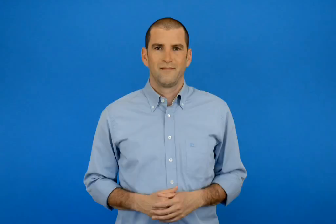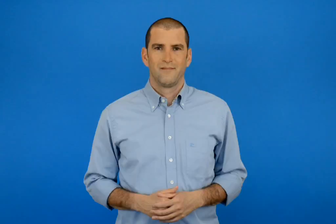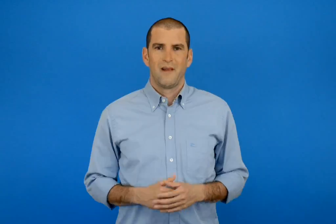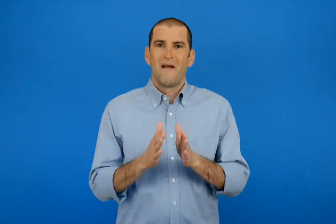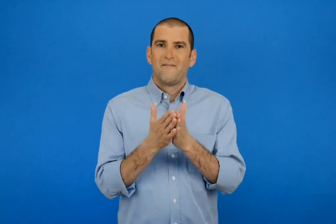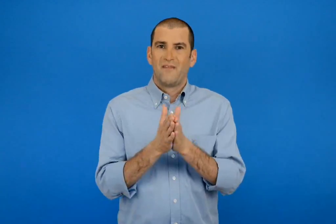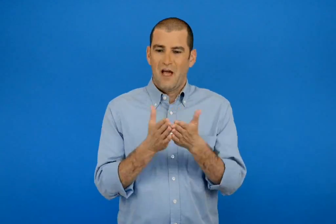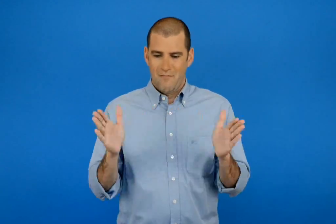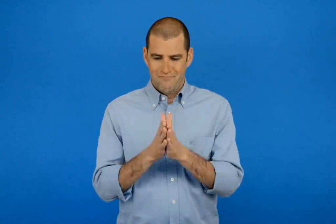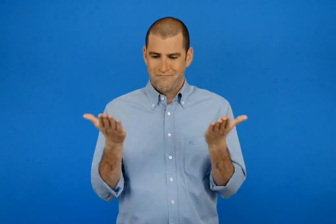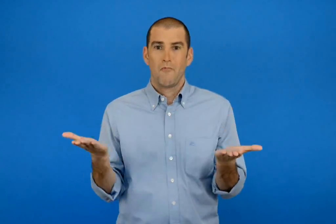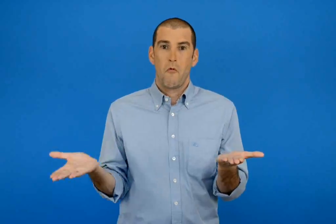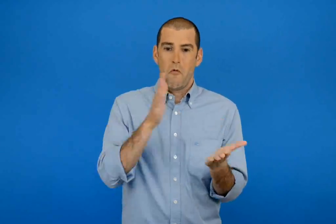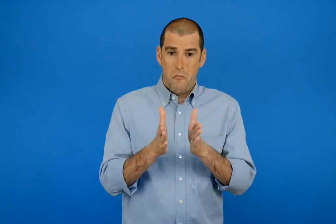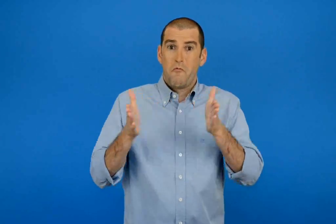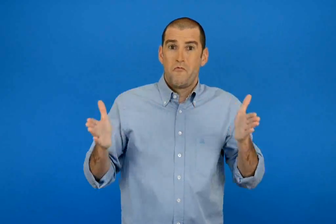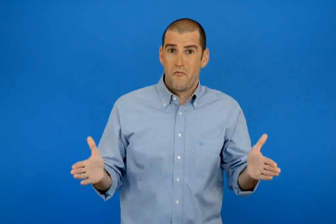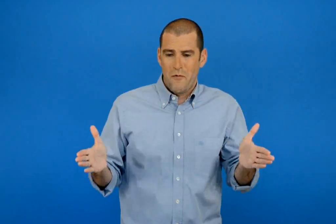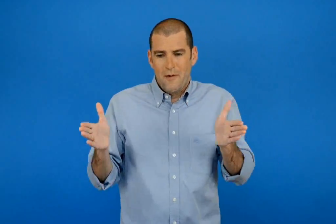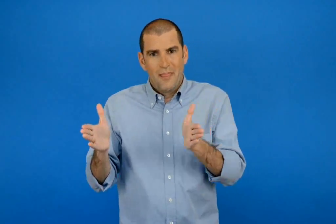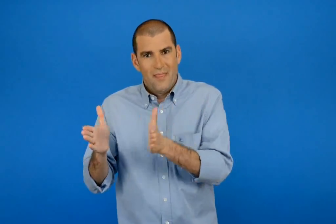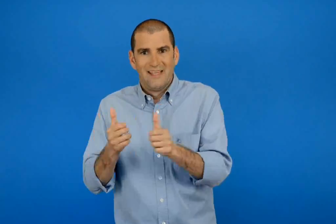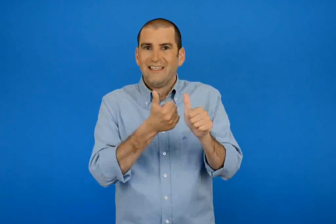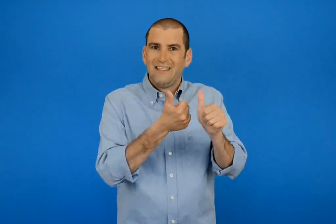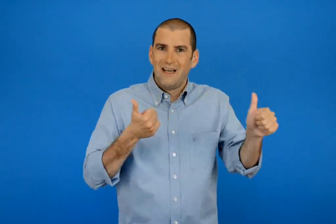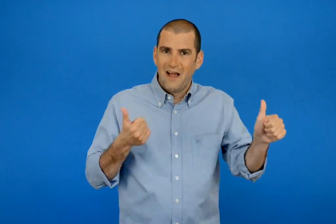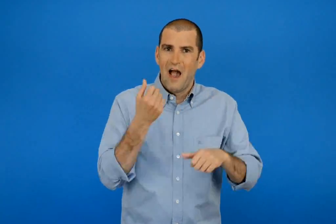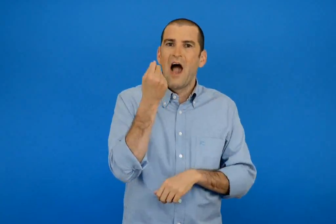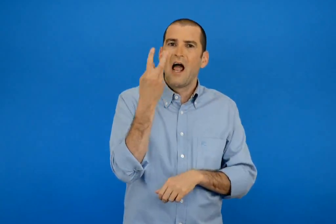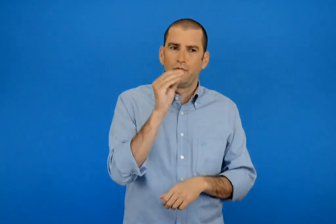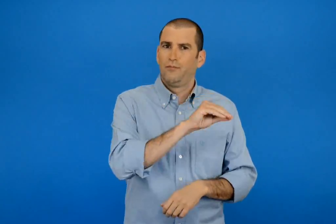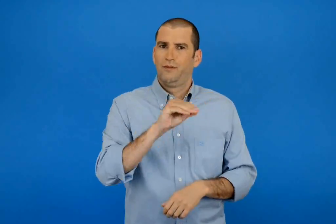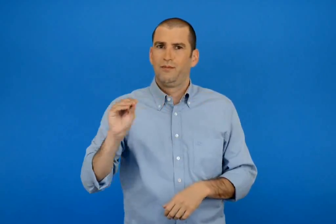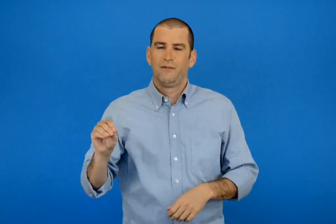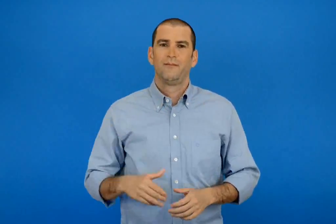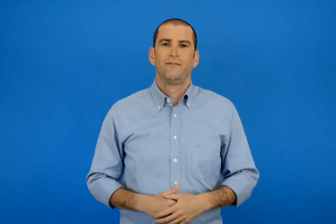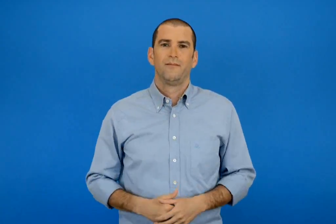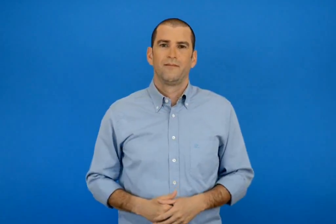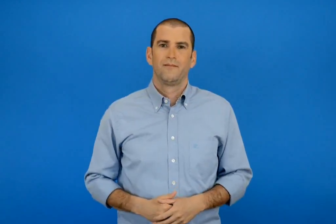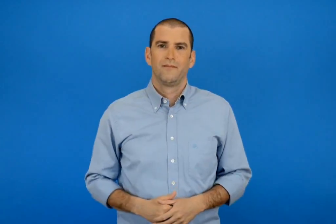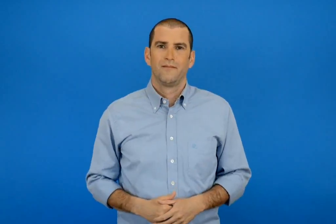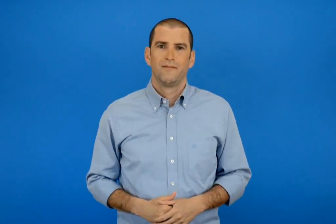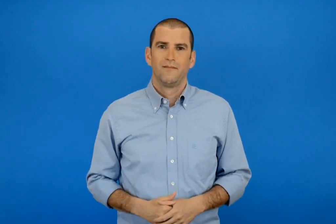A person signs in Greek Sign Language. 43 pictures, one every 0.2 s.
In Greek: γράφω αριθμούς για να μπουν στη σειρά τα βιβλία από το πιο πλατύ μέχρι το πιο στενό
